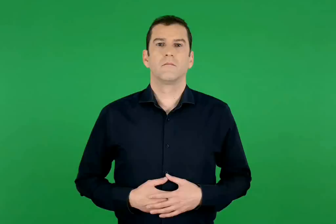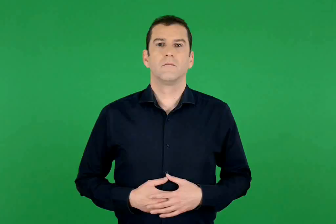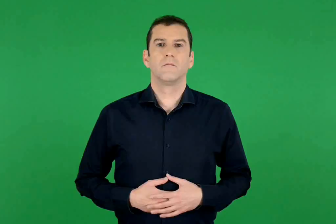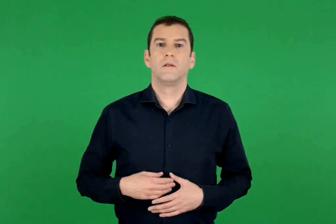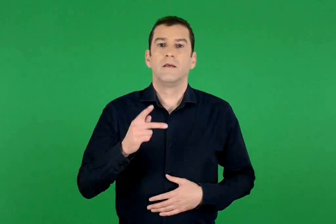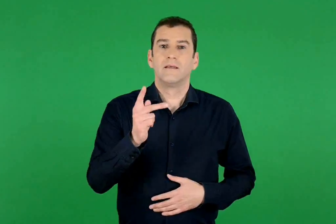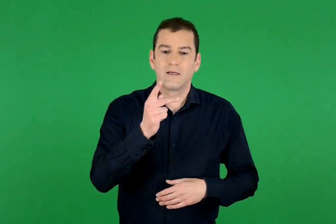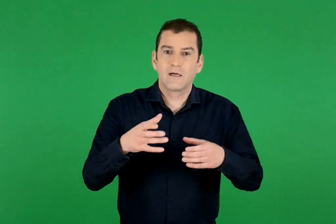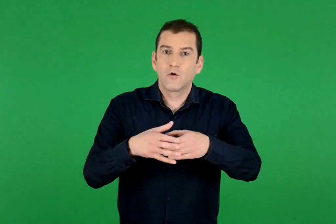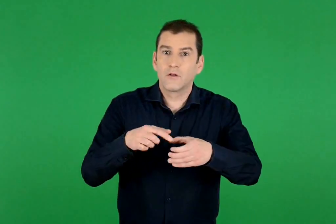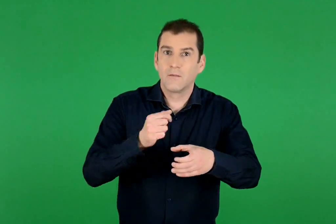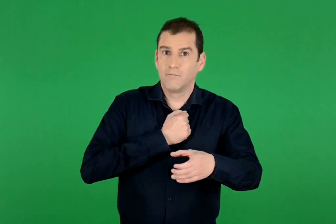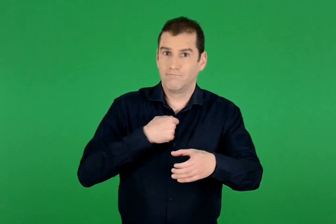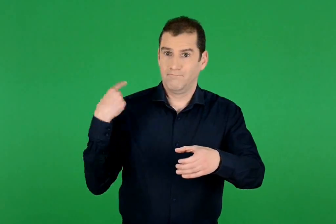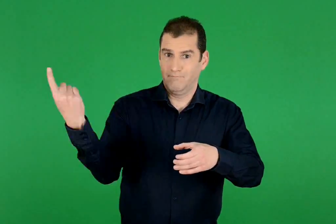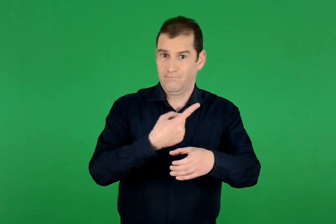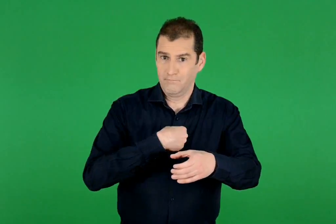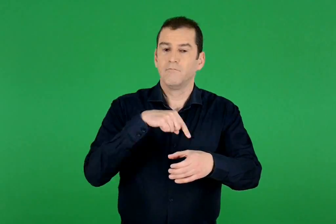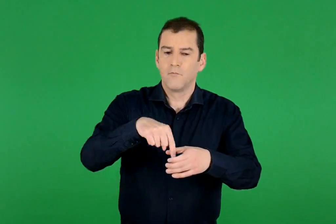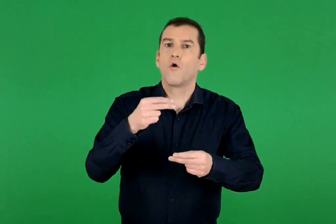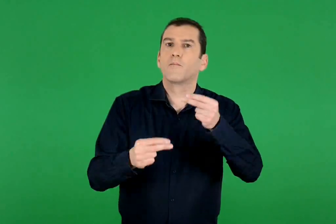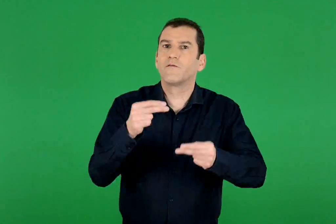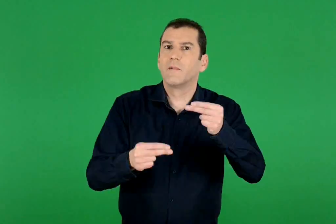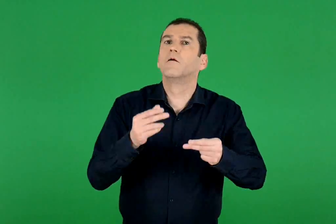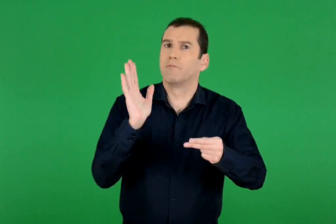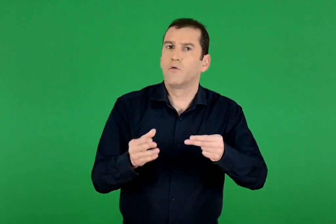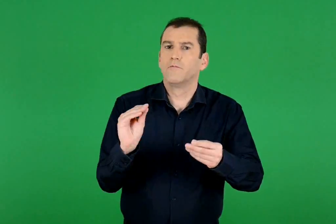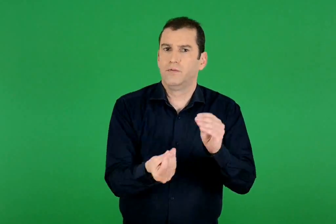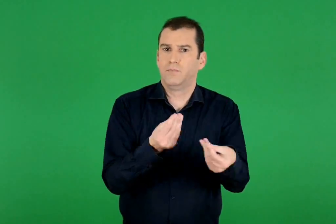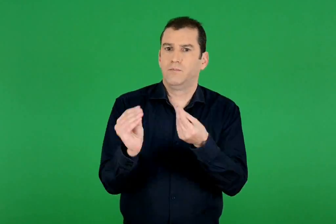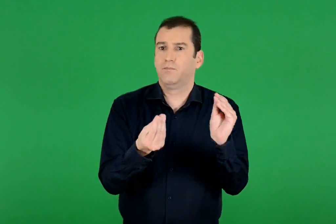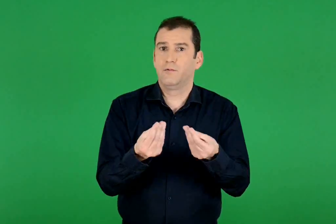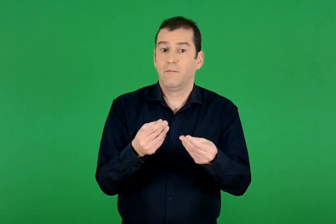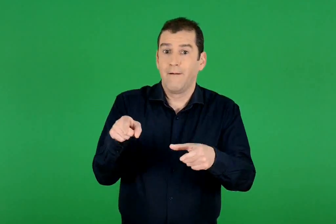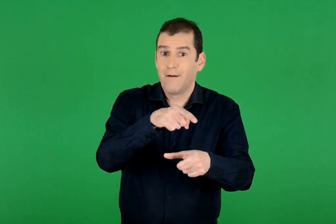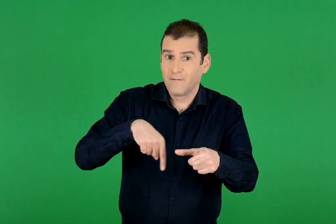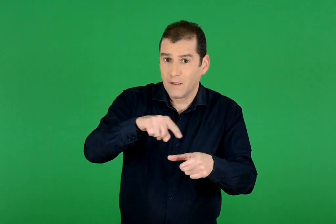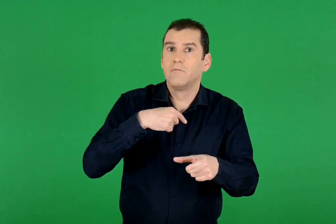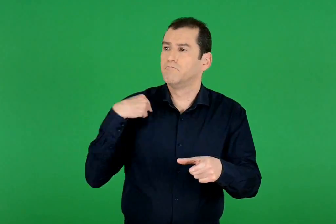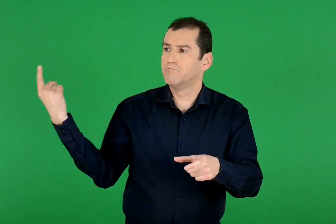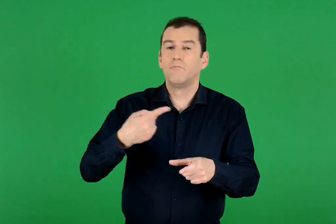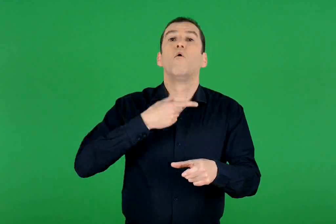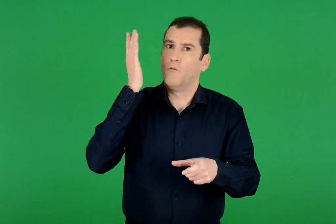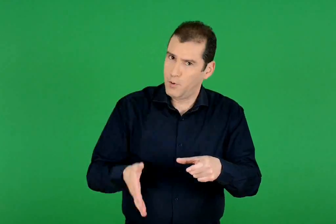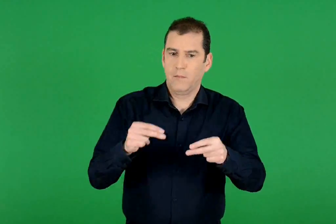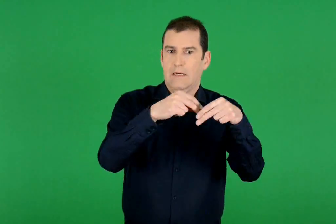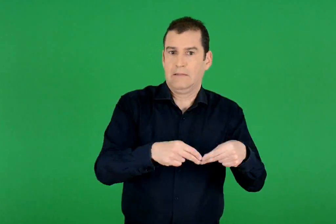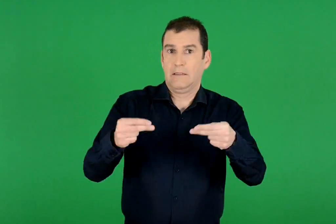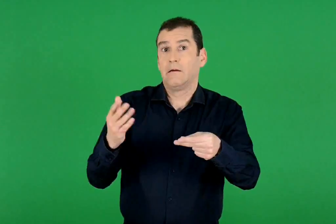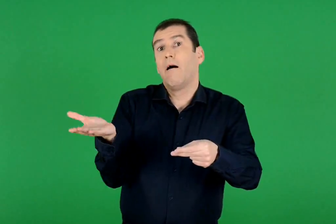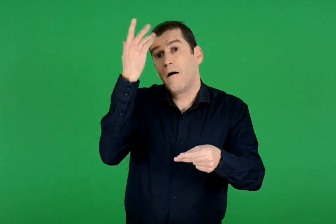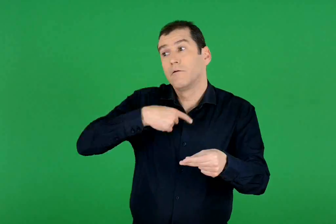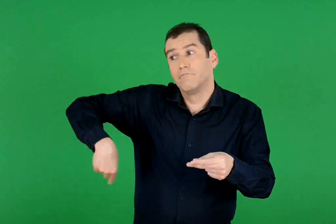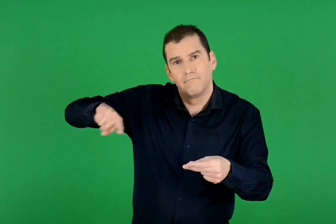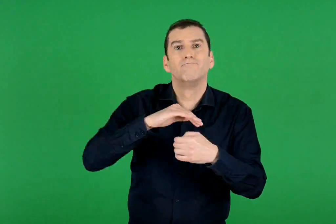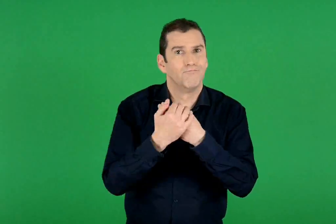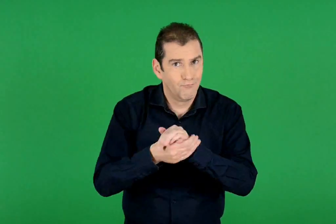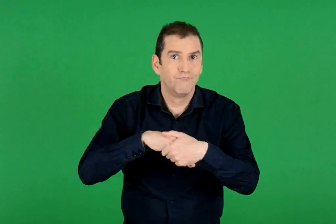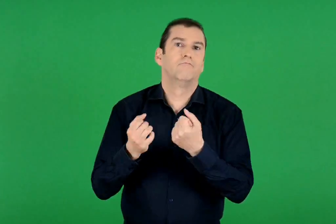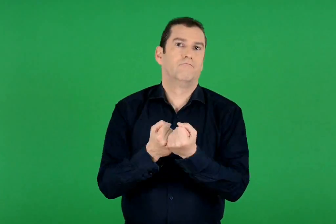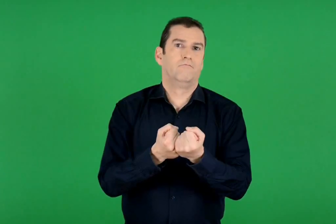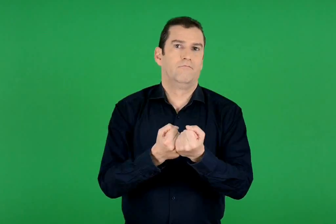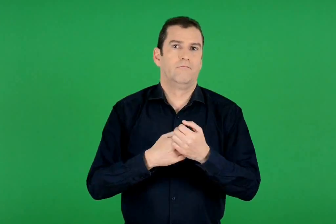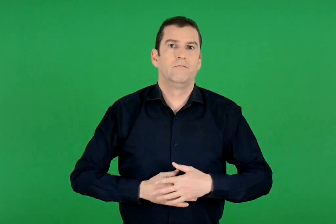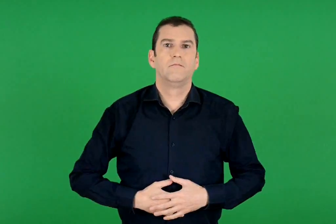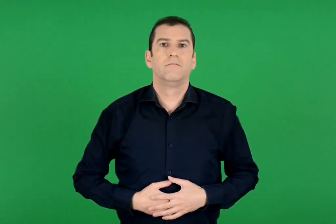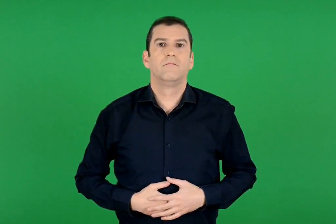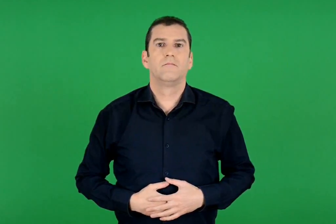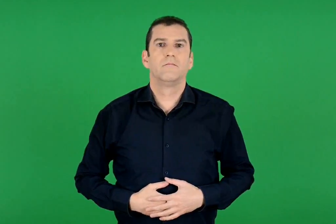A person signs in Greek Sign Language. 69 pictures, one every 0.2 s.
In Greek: στην κοινότητά μας , μπορούν να δημιουργηθούν προβλήματα. αυτά μπορούμε να τα λύσουμε αν ενδιαφερθούμε
